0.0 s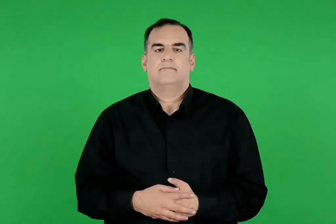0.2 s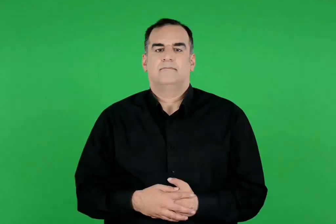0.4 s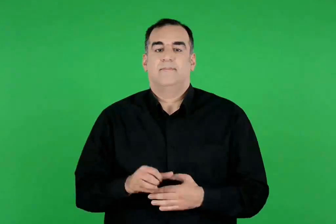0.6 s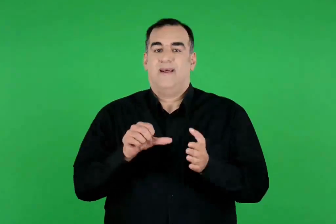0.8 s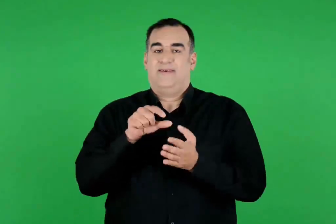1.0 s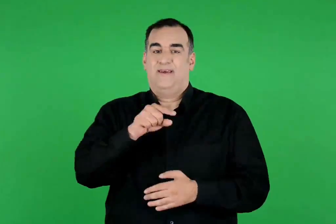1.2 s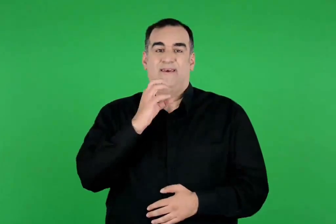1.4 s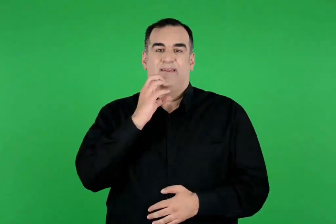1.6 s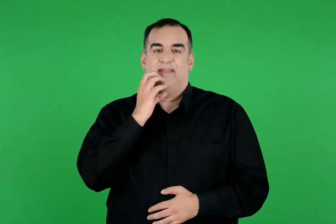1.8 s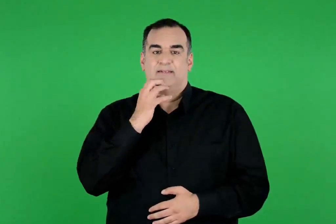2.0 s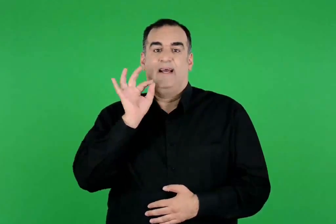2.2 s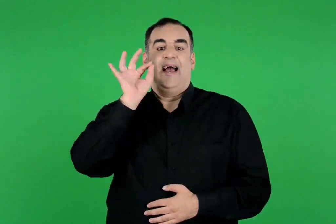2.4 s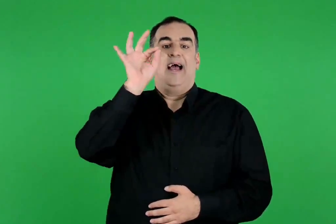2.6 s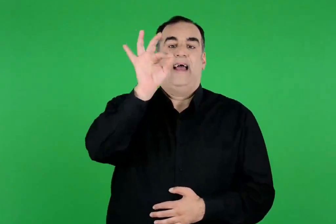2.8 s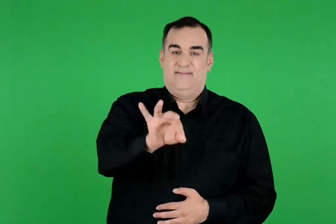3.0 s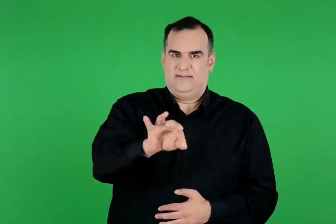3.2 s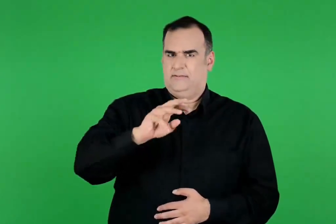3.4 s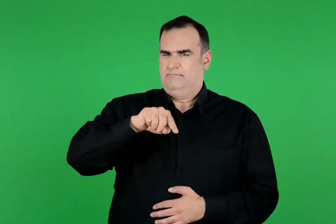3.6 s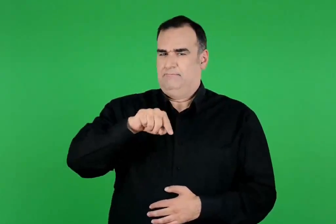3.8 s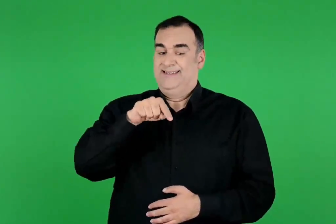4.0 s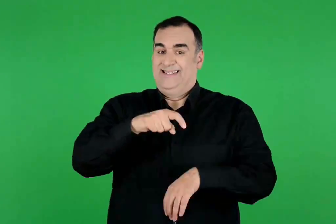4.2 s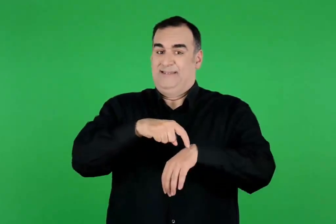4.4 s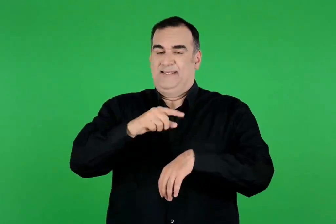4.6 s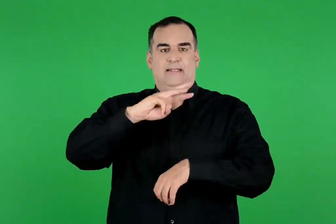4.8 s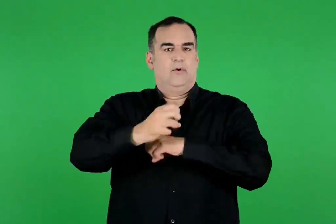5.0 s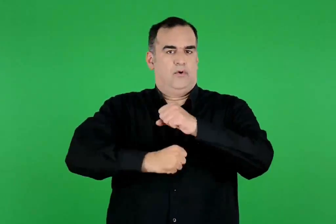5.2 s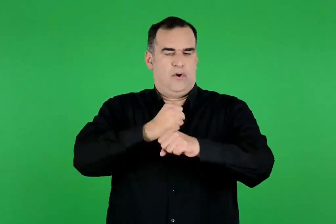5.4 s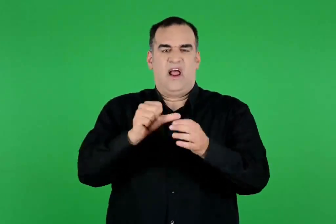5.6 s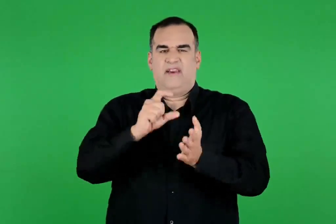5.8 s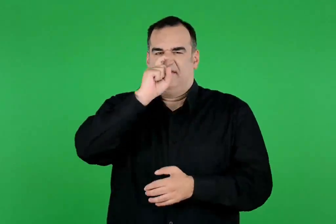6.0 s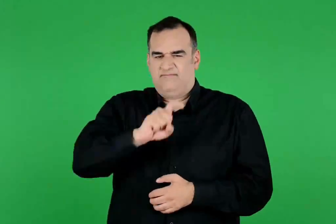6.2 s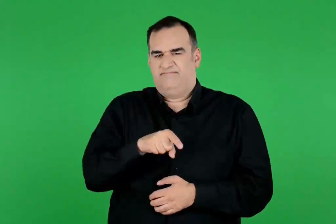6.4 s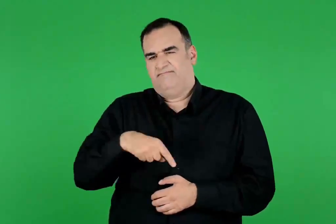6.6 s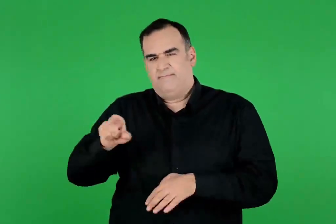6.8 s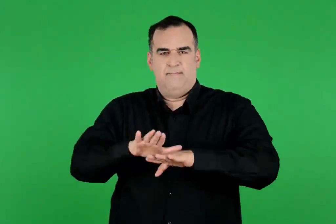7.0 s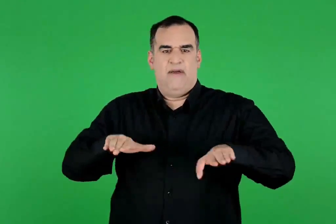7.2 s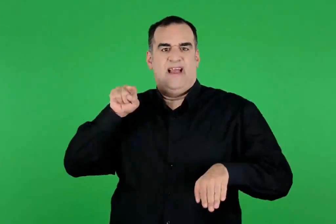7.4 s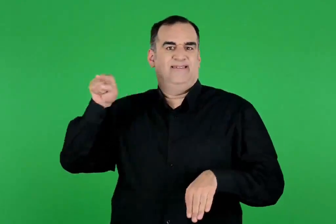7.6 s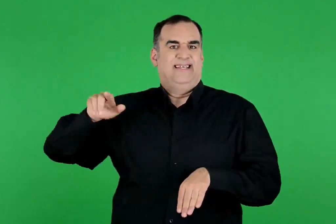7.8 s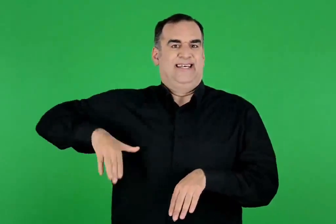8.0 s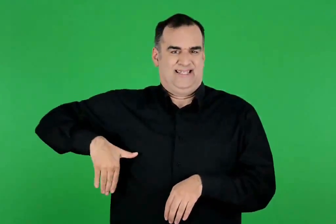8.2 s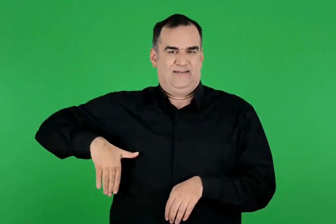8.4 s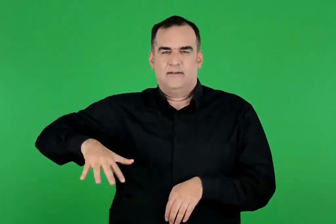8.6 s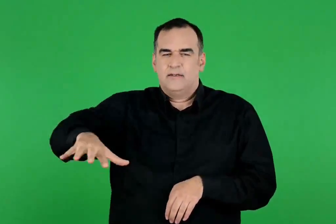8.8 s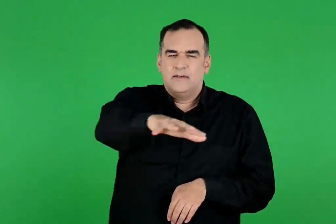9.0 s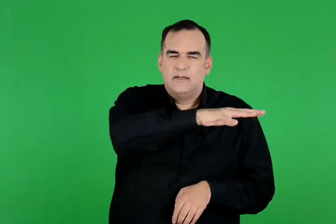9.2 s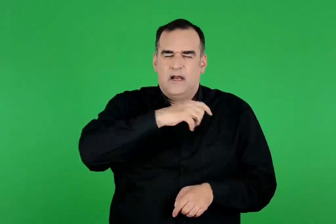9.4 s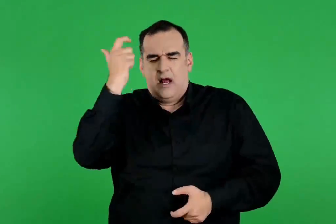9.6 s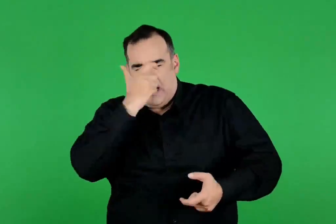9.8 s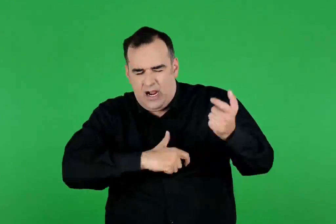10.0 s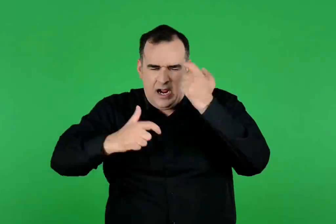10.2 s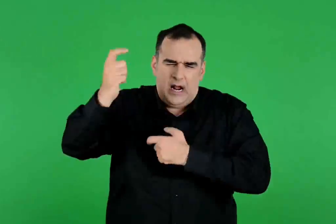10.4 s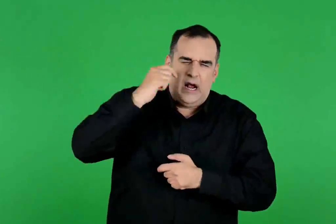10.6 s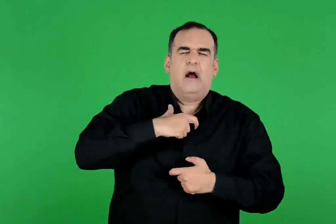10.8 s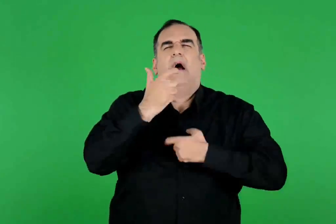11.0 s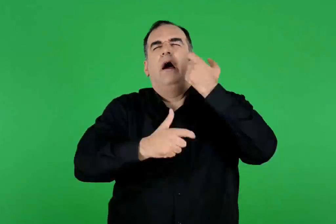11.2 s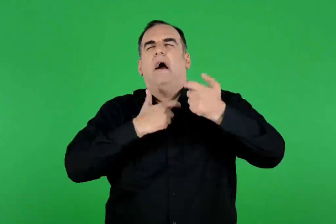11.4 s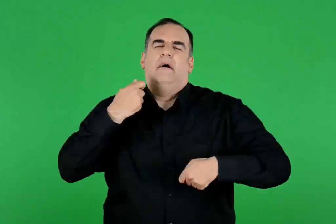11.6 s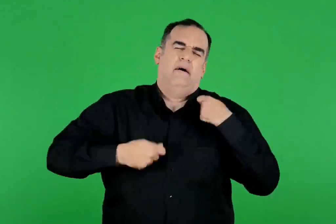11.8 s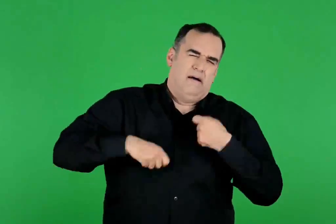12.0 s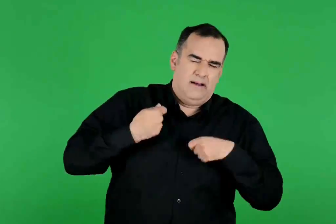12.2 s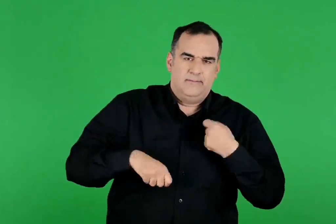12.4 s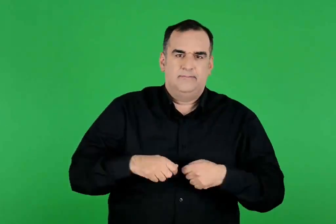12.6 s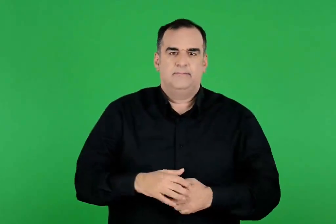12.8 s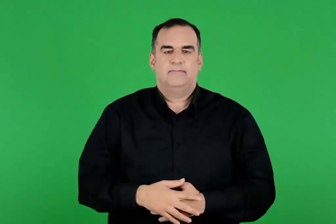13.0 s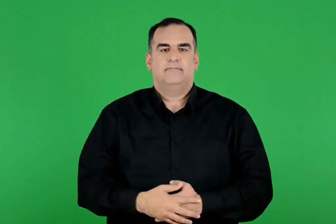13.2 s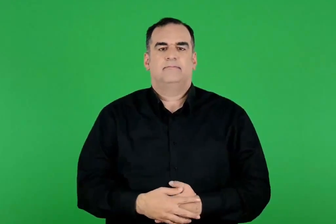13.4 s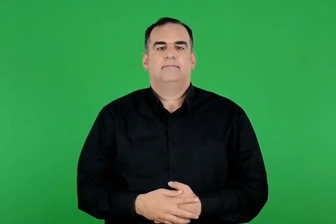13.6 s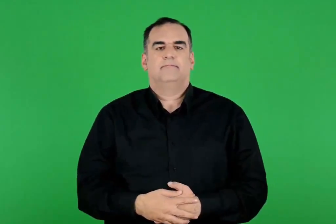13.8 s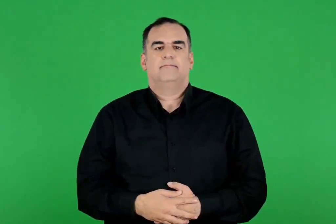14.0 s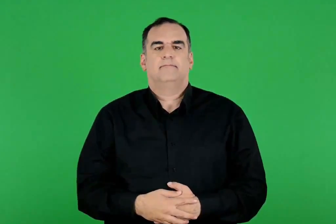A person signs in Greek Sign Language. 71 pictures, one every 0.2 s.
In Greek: όταν έφτασε ο θησέας στην αθήνα , για τρίτη χρονιά οι αθηναίοι έπρεπε να στείλουν τα παιδιά τους στην κρήτη και σε όλη την πόλη ακούγονταν θρήνοι και κλάματα
